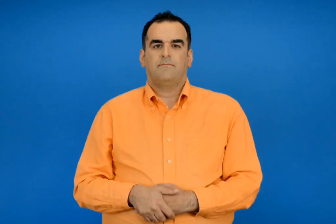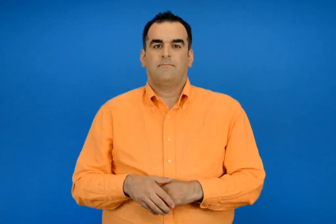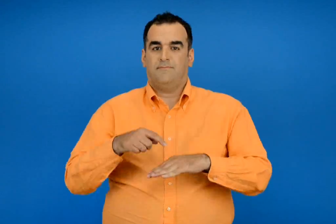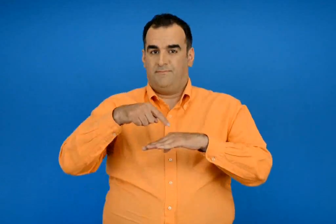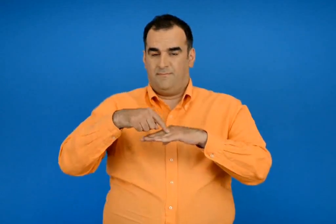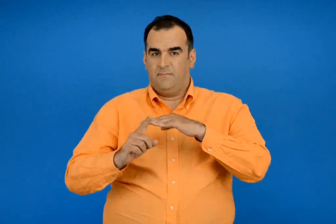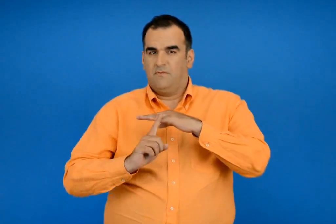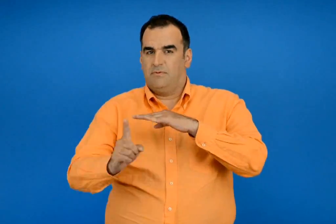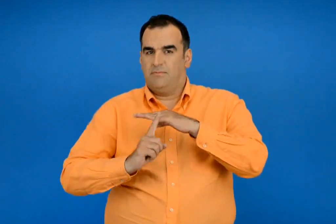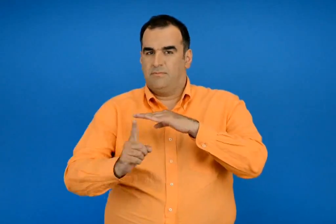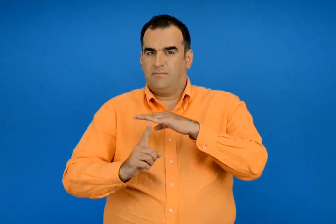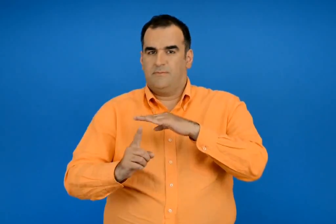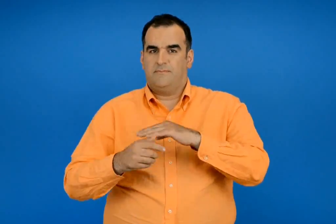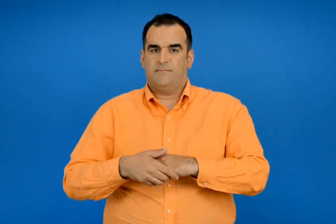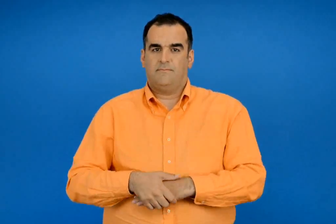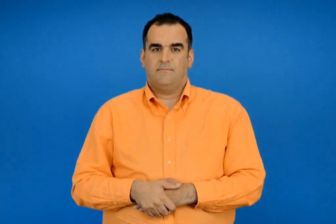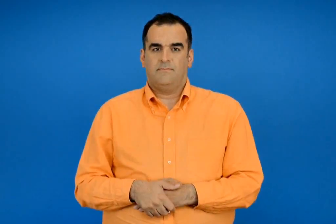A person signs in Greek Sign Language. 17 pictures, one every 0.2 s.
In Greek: μέσα συγκοινωνίας
